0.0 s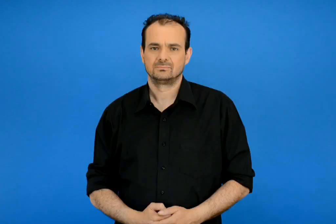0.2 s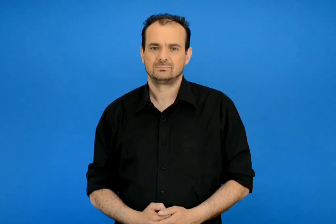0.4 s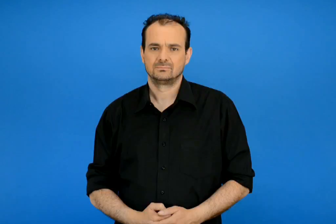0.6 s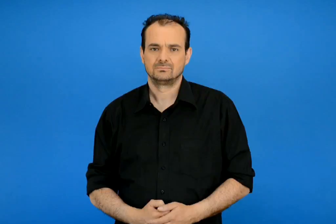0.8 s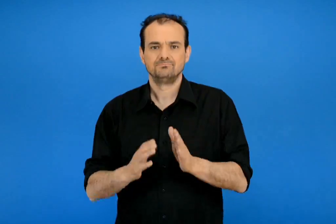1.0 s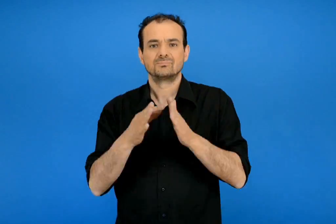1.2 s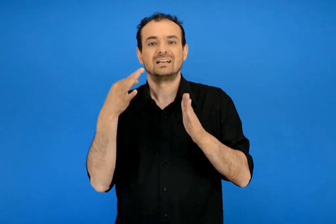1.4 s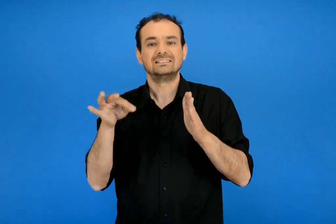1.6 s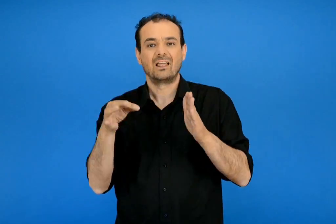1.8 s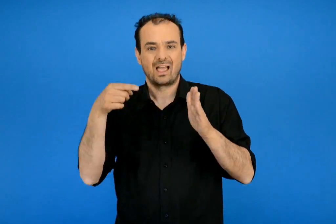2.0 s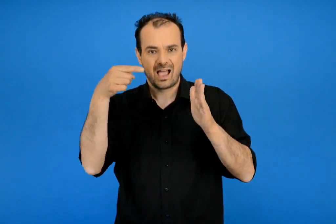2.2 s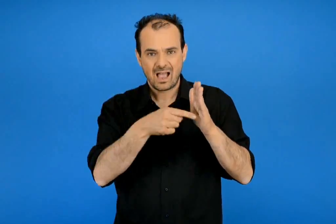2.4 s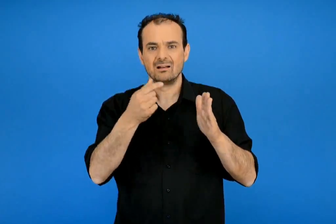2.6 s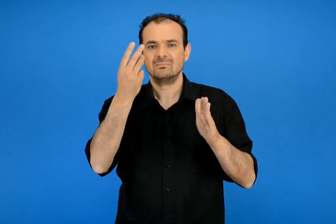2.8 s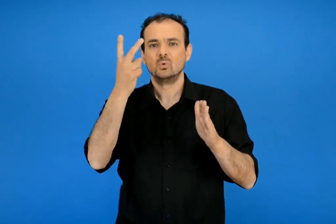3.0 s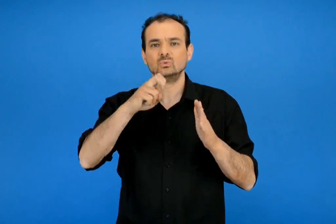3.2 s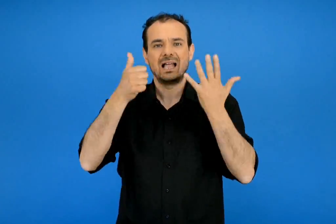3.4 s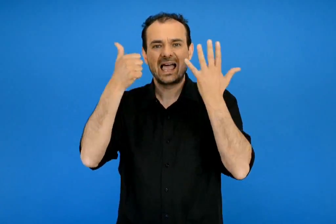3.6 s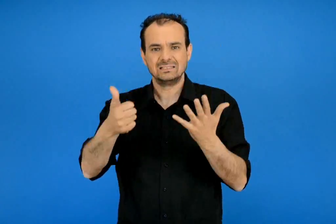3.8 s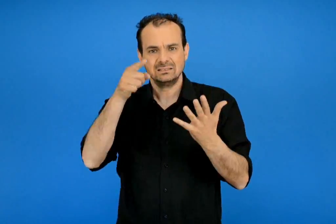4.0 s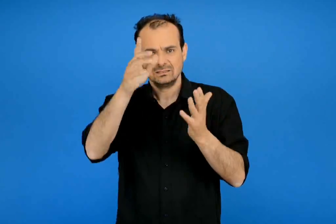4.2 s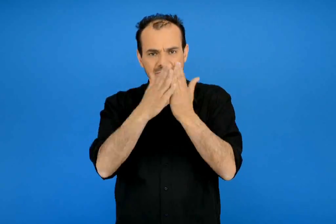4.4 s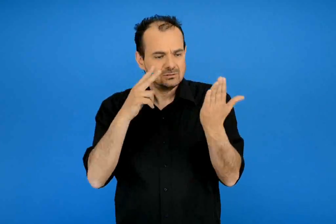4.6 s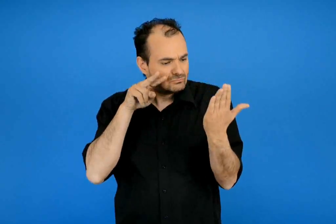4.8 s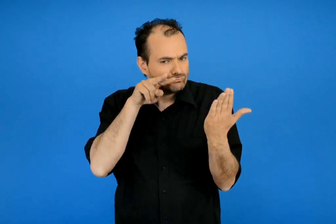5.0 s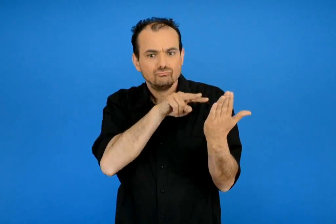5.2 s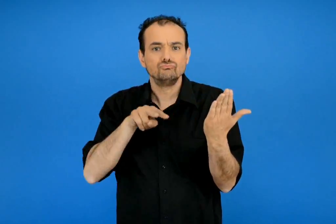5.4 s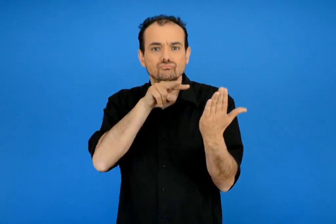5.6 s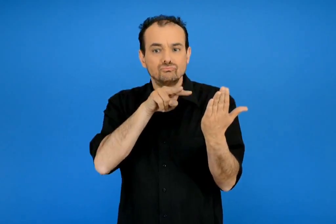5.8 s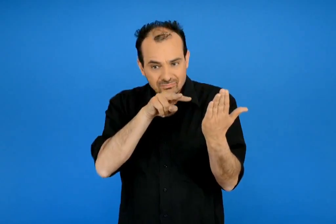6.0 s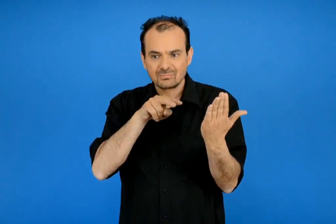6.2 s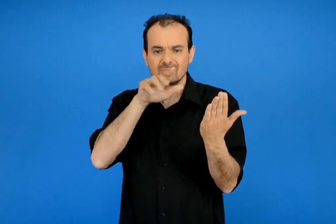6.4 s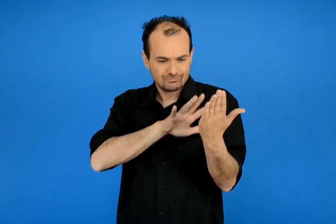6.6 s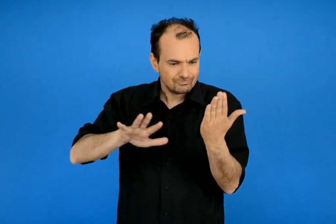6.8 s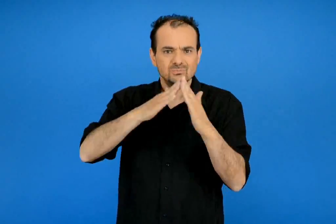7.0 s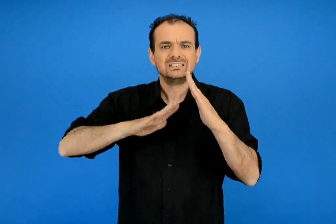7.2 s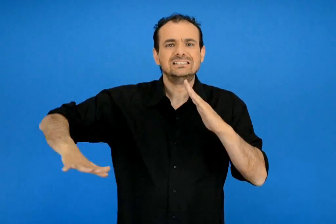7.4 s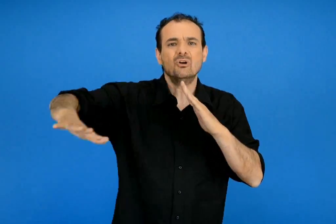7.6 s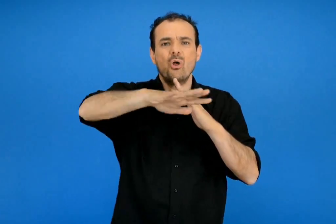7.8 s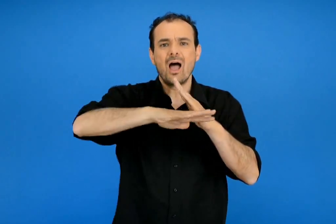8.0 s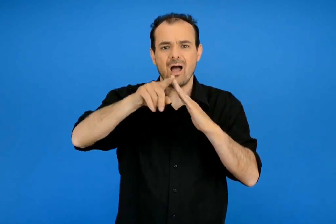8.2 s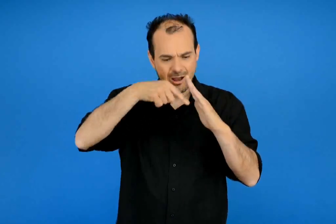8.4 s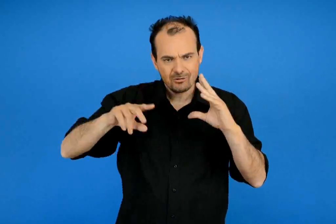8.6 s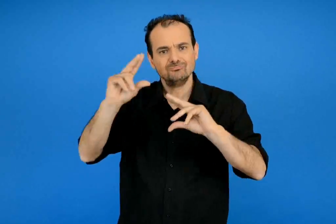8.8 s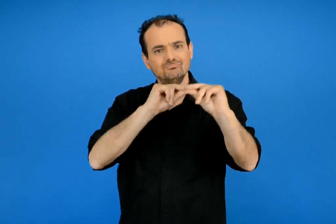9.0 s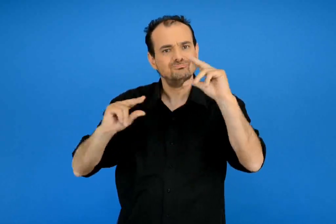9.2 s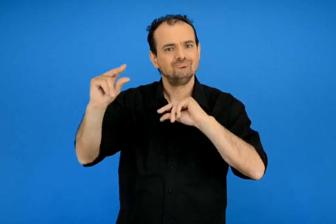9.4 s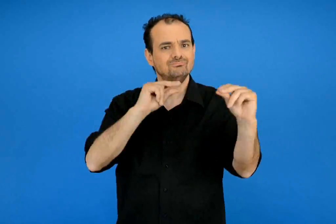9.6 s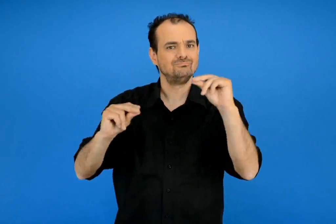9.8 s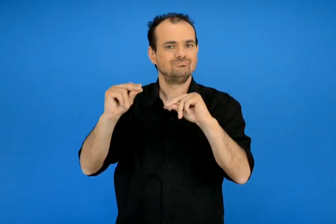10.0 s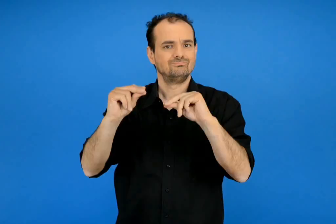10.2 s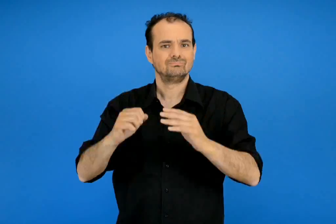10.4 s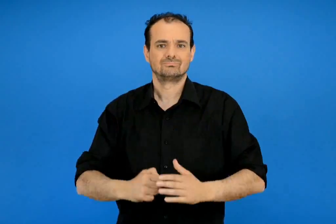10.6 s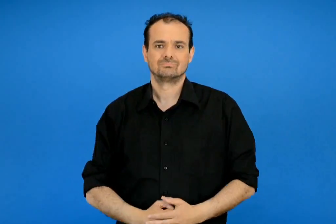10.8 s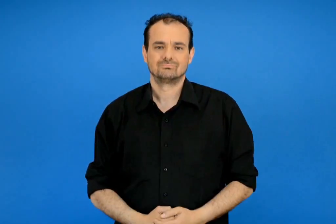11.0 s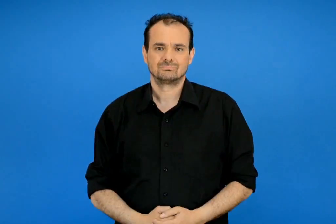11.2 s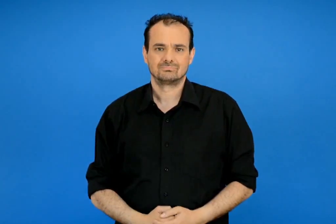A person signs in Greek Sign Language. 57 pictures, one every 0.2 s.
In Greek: παρατήρησε την εικόνα της σελίδας 26 συζήτησε για τα μέρη αυτής της συνοικίας
